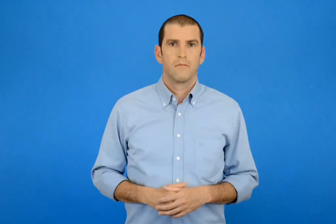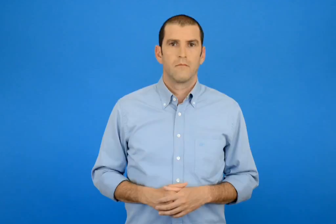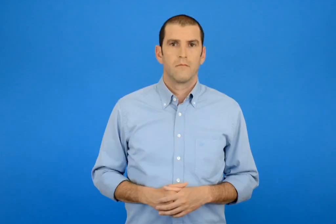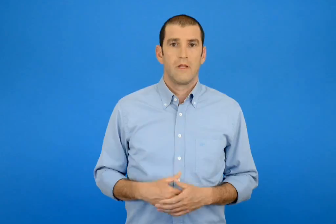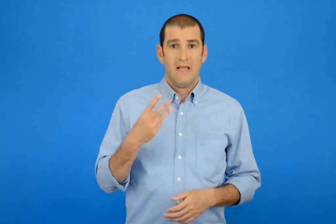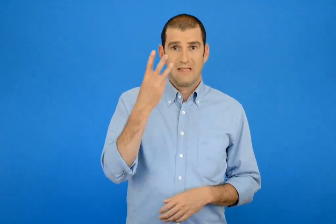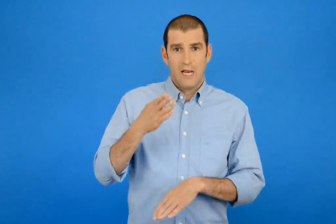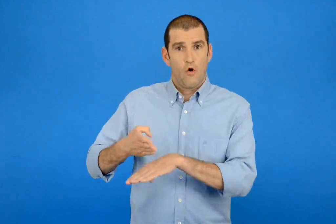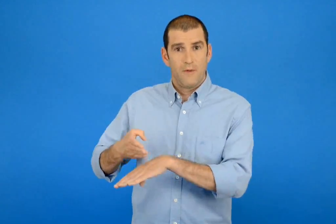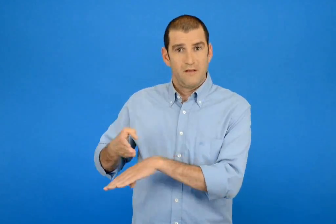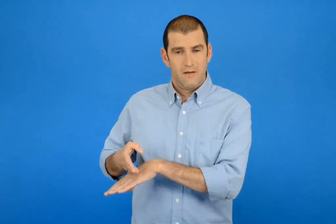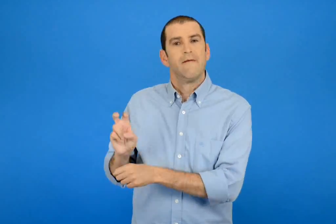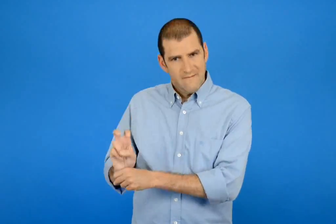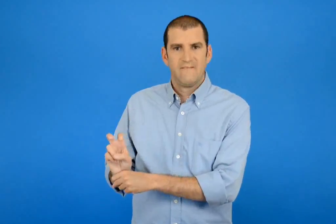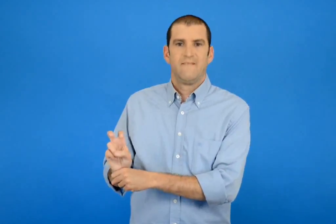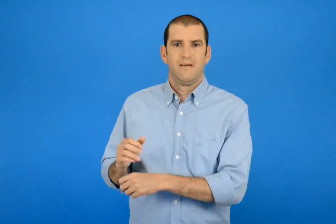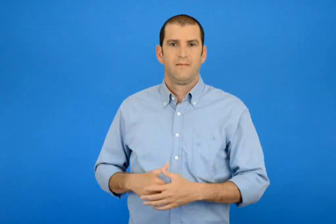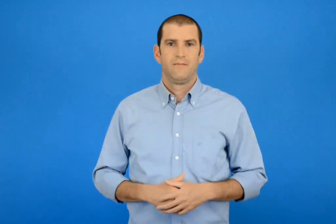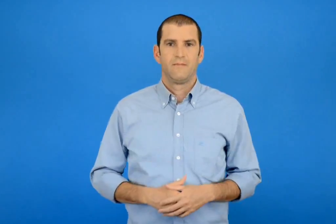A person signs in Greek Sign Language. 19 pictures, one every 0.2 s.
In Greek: και περισσεύουν 3 κομμάτια
